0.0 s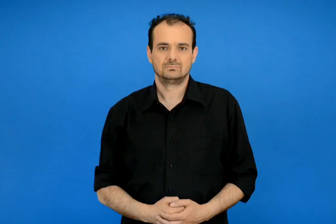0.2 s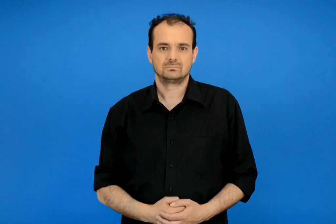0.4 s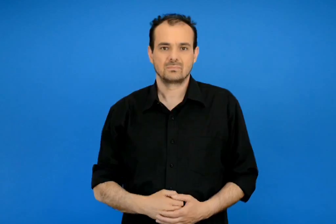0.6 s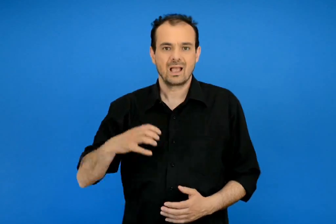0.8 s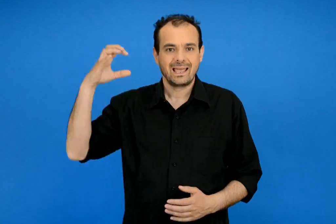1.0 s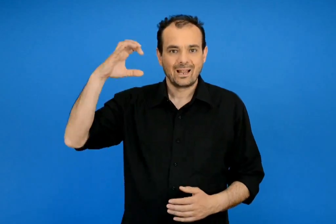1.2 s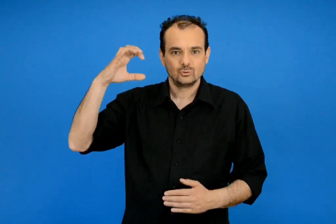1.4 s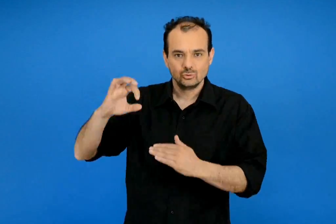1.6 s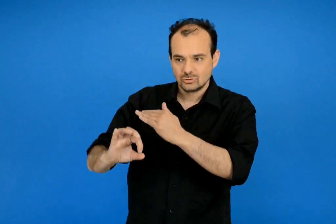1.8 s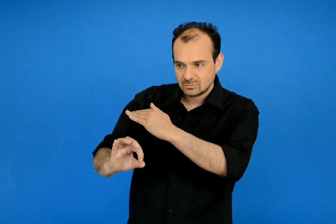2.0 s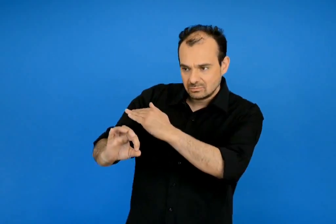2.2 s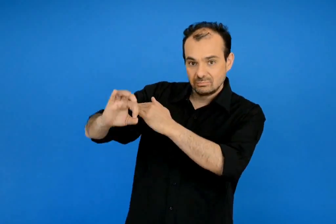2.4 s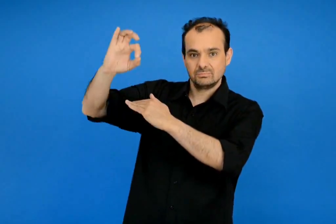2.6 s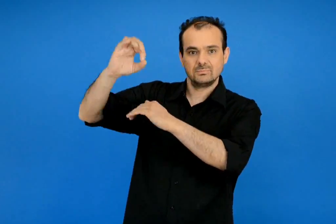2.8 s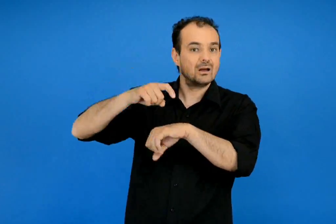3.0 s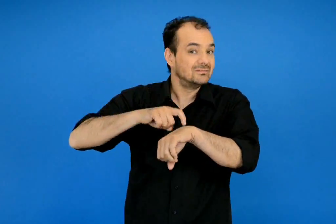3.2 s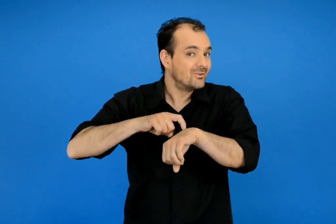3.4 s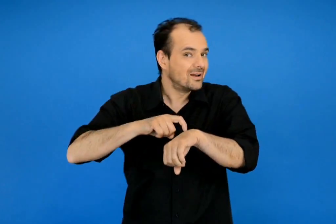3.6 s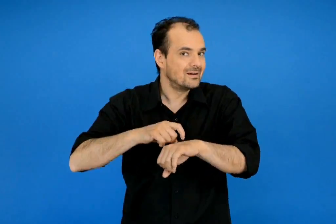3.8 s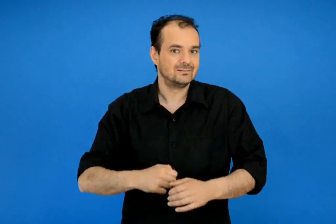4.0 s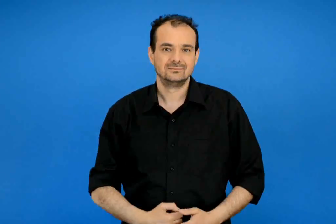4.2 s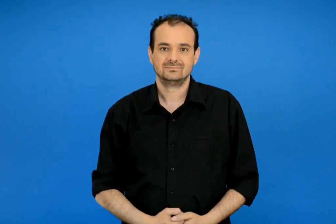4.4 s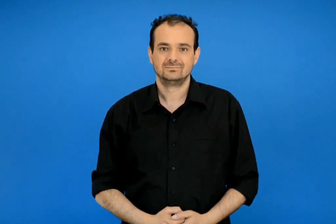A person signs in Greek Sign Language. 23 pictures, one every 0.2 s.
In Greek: τι ώρα ανατέλλει ο ήλιος ;
